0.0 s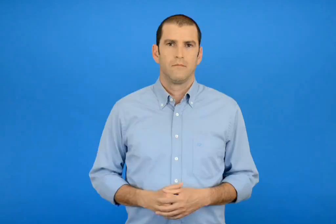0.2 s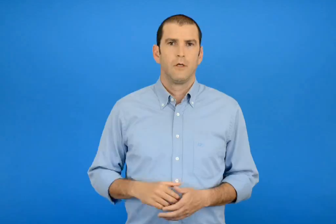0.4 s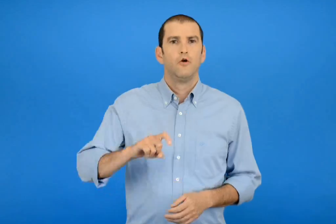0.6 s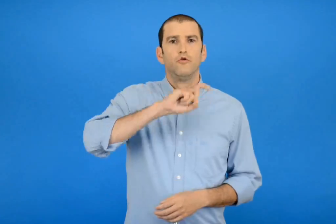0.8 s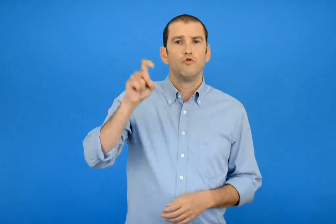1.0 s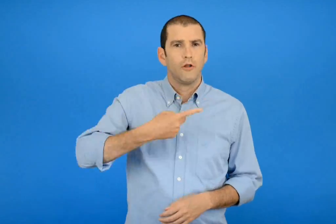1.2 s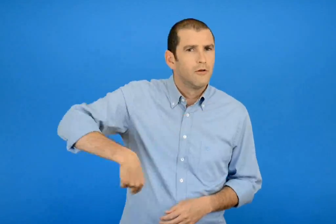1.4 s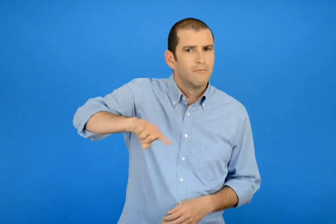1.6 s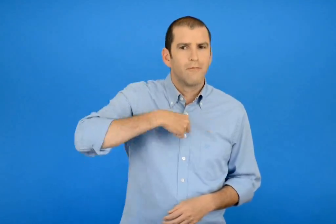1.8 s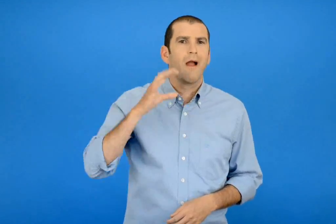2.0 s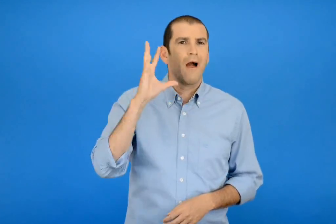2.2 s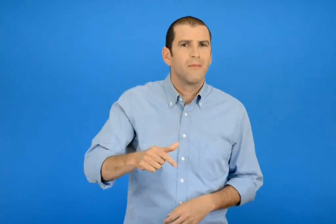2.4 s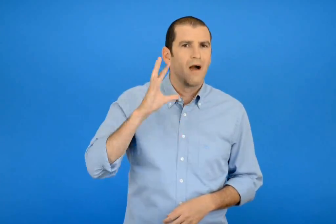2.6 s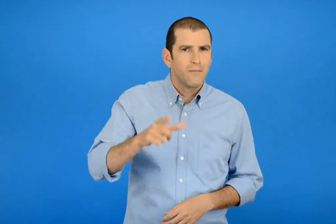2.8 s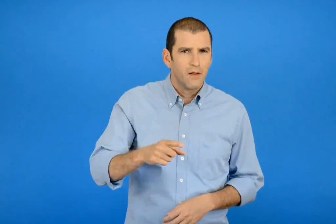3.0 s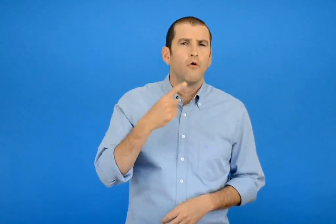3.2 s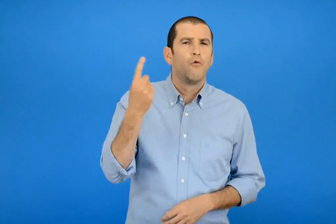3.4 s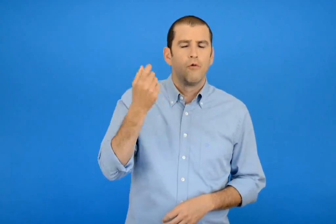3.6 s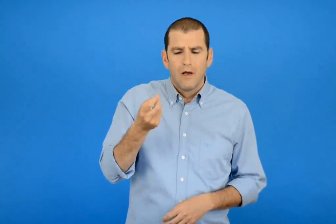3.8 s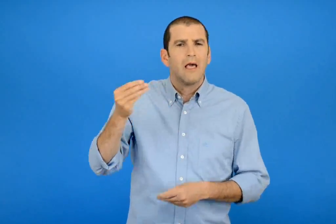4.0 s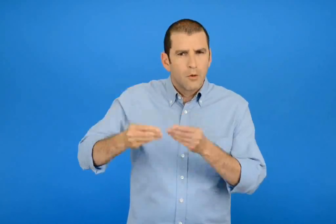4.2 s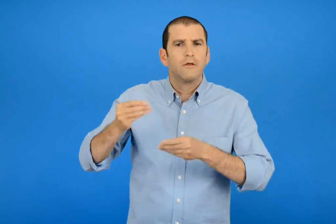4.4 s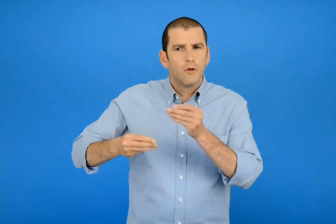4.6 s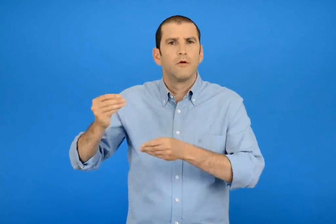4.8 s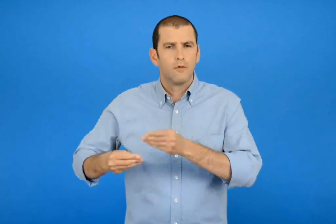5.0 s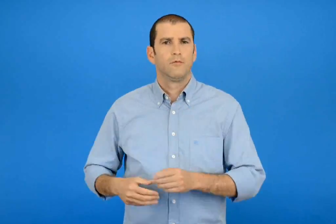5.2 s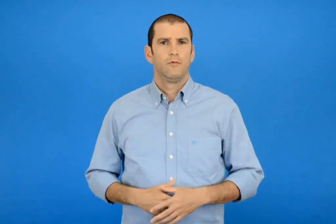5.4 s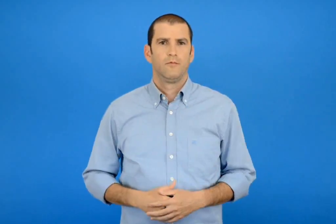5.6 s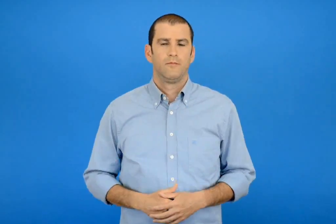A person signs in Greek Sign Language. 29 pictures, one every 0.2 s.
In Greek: στην καθημερινή μας ζωή κάνουμε συχνά υπολογισμούς
